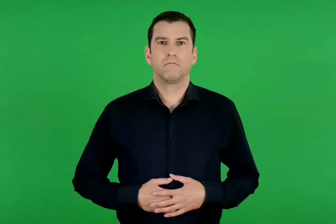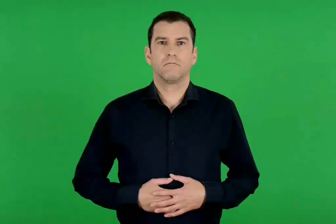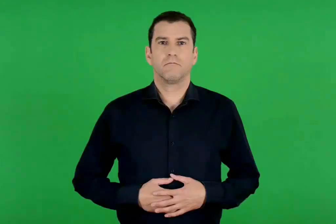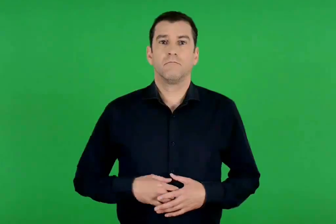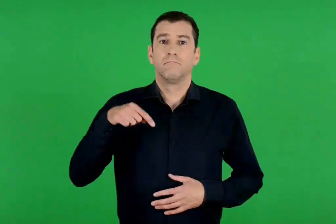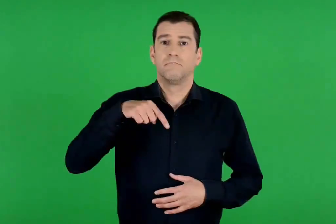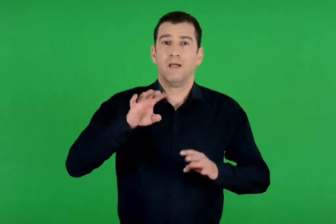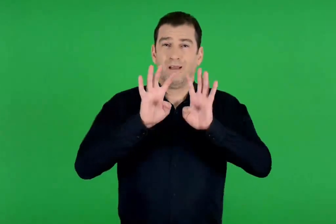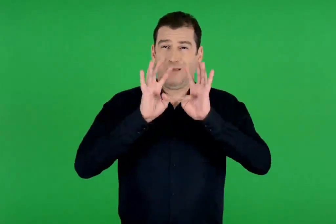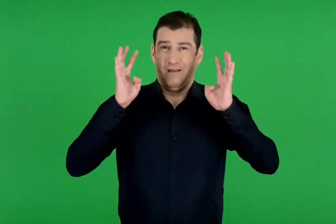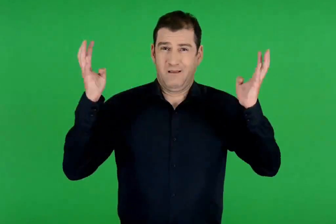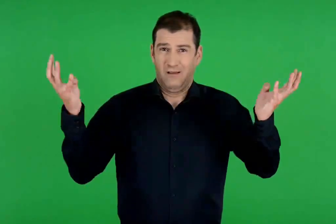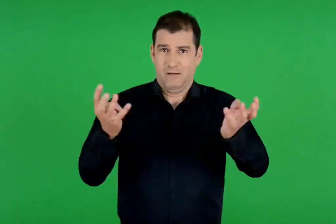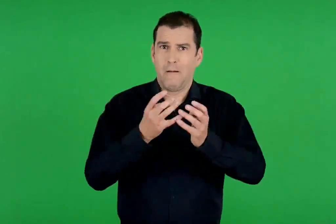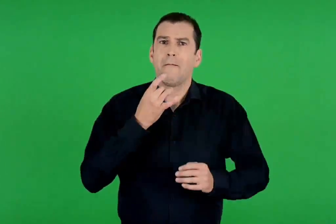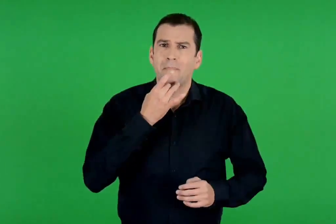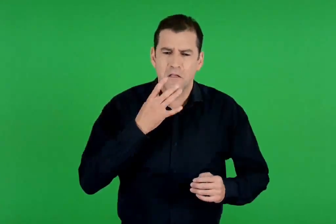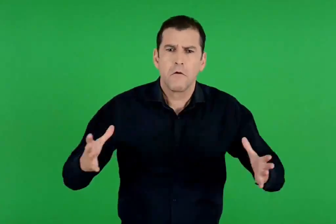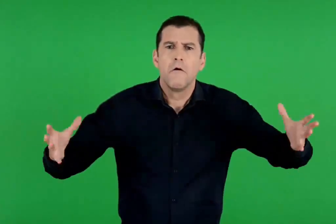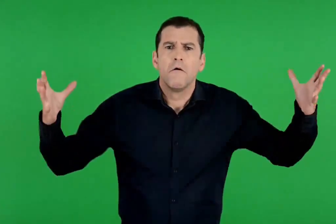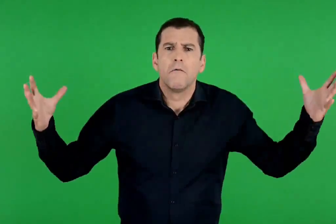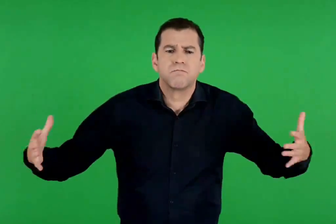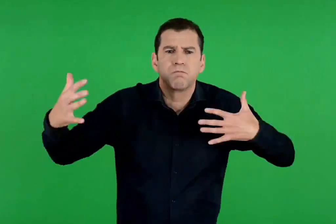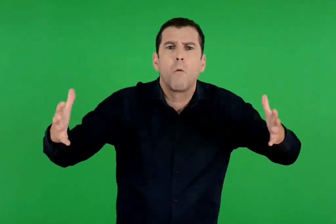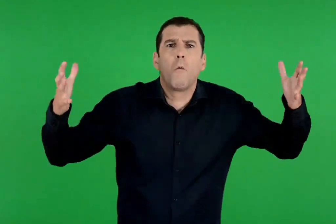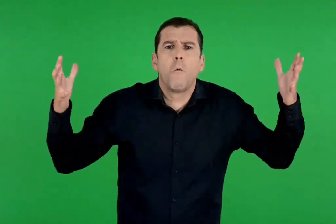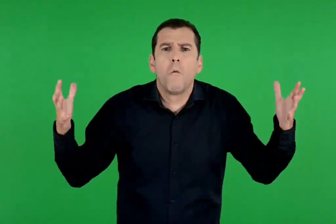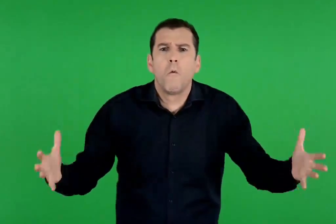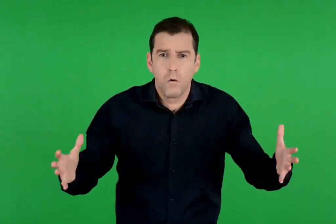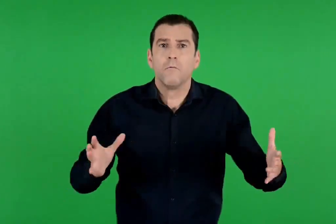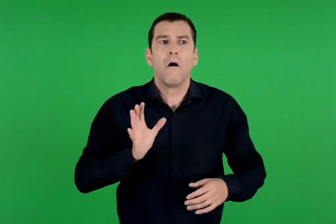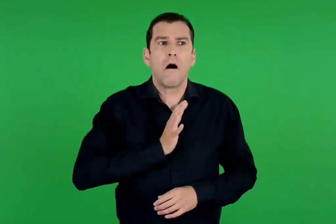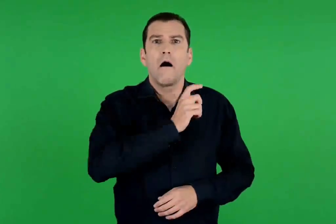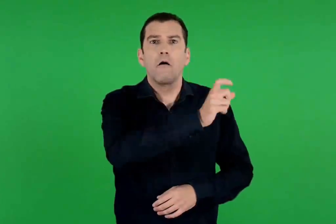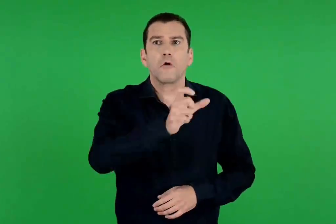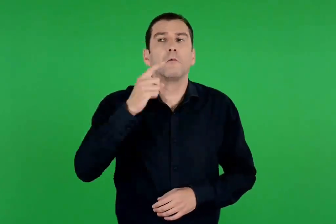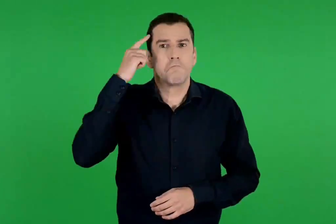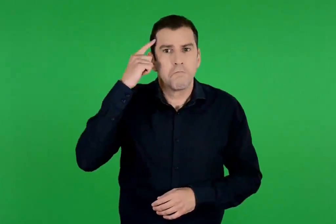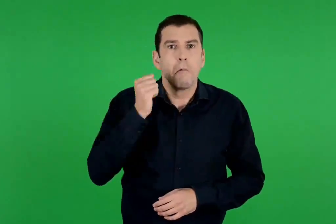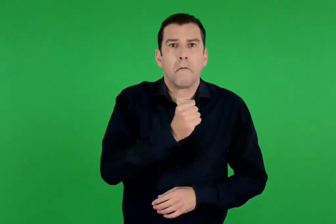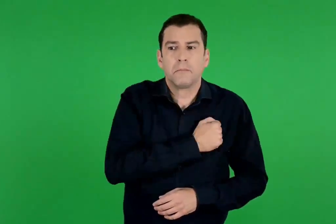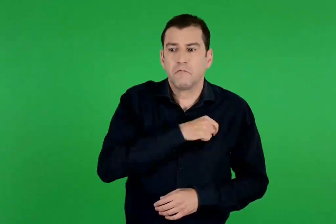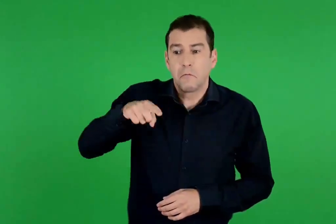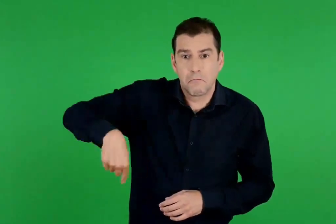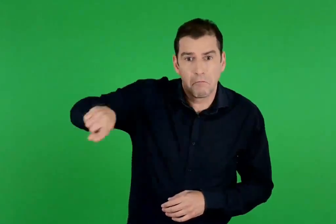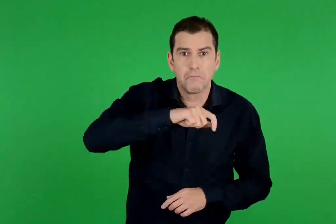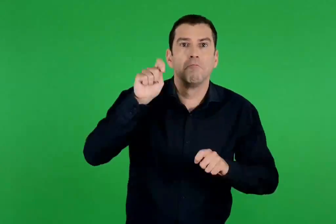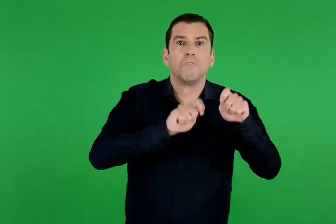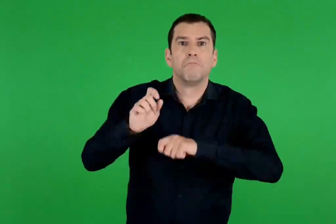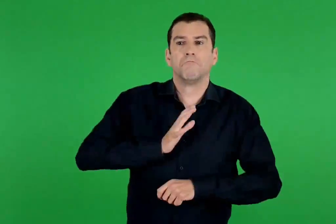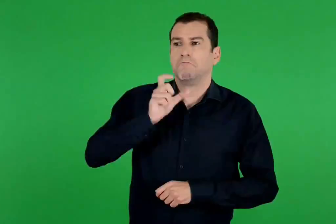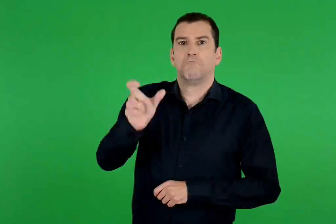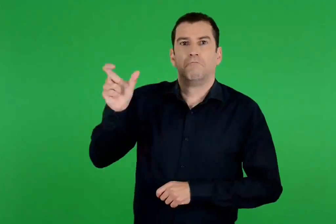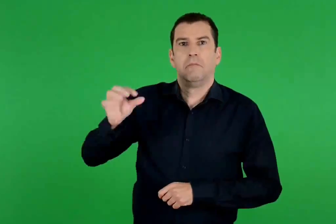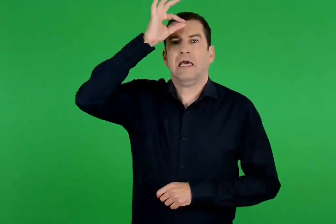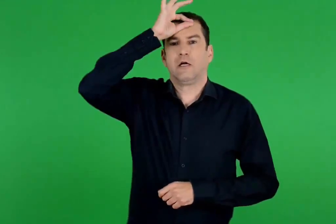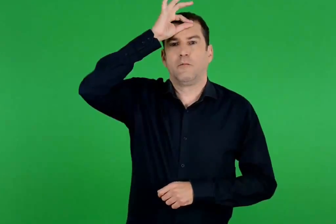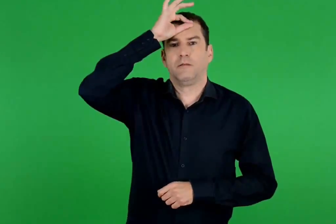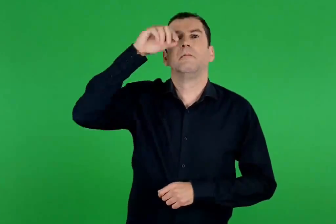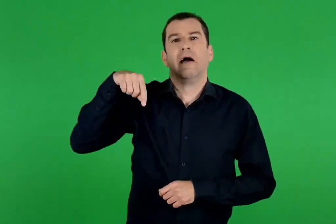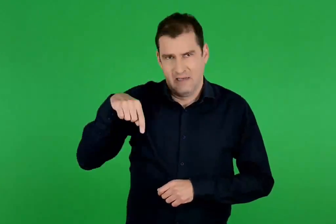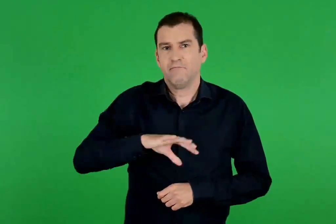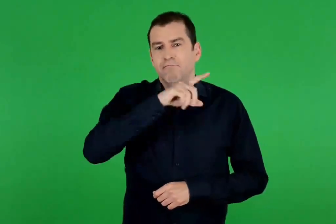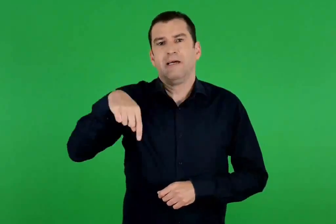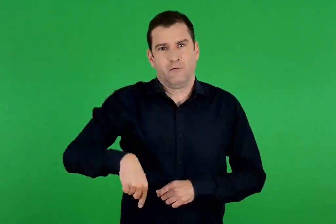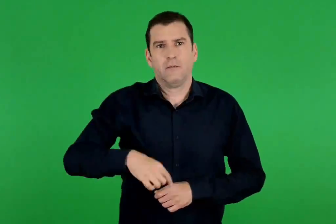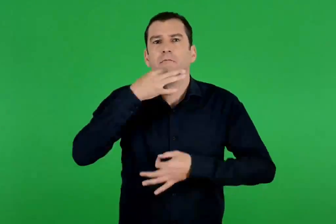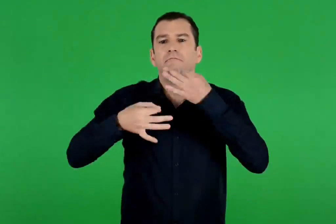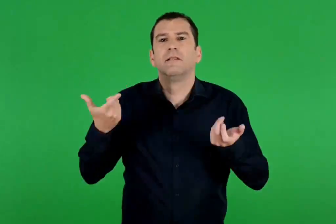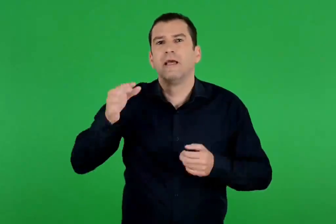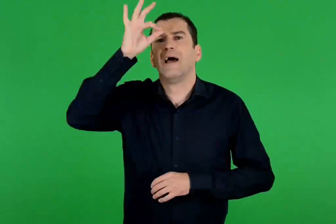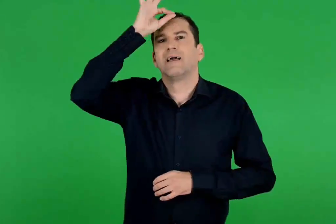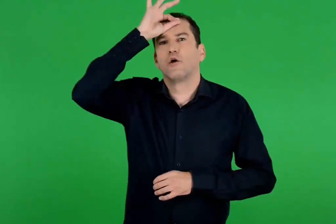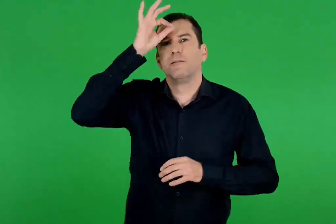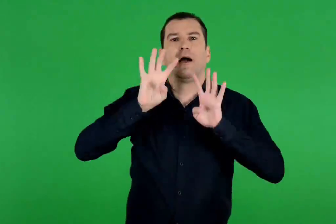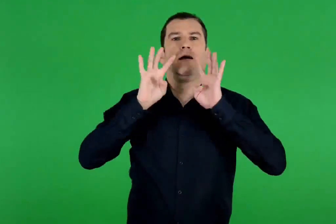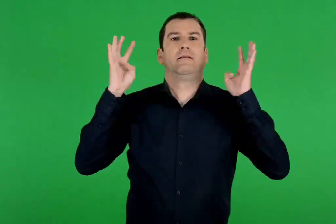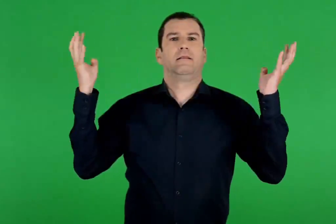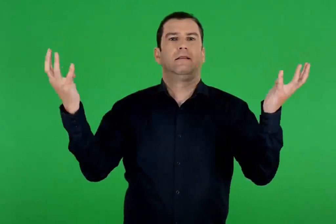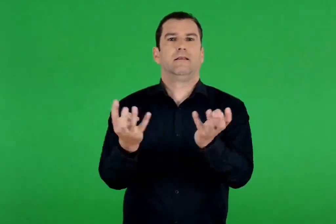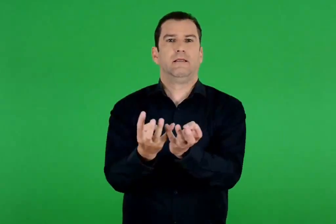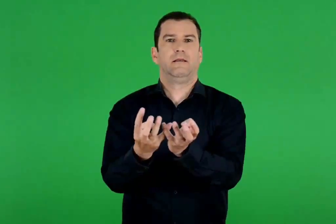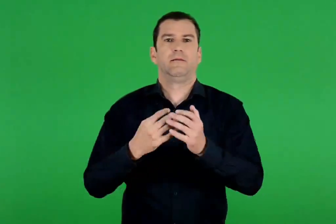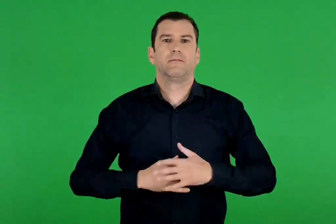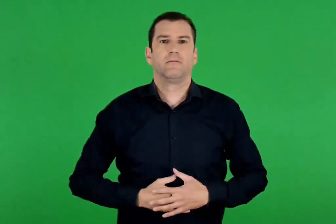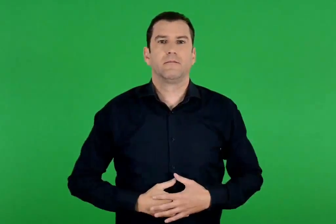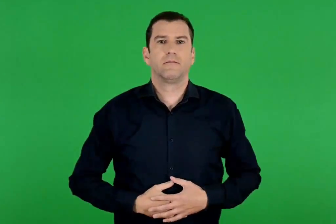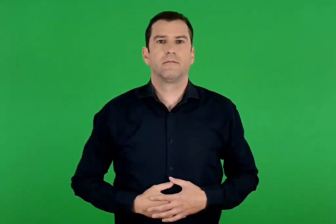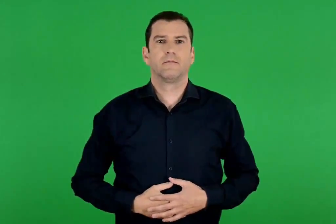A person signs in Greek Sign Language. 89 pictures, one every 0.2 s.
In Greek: ήταν τόσο μεγάλες οι πέτρες αυτών των τειχών , που οι άνθρωποι πίστευαν ότι θα τα έφτιαξαν κύκλωπες. για αυτό τα λένε μέχρι σήμερα κυκλώπεια τείχη
